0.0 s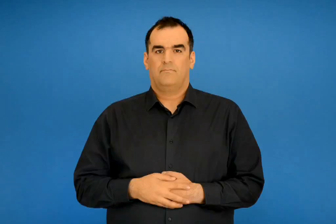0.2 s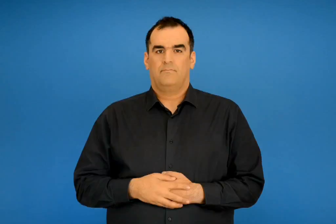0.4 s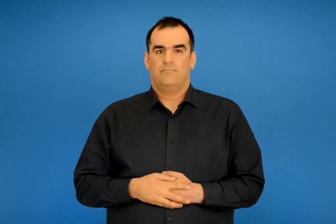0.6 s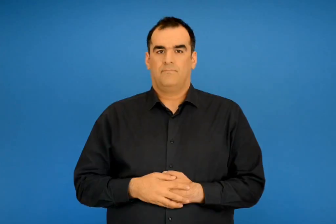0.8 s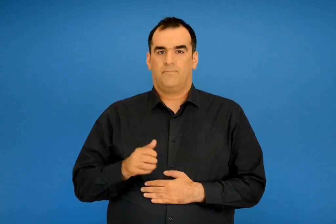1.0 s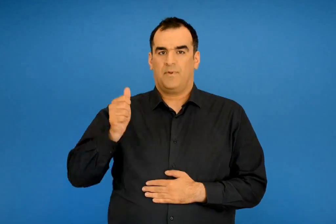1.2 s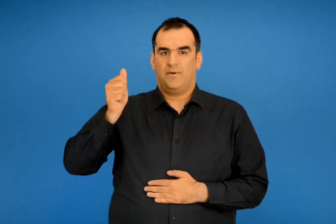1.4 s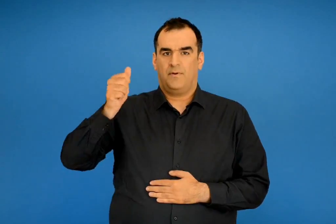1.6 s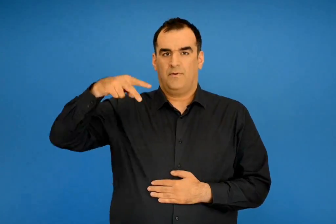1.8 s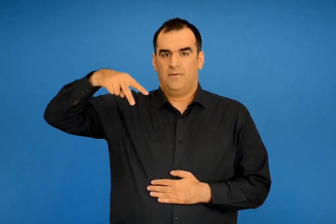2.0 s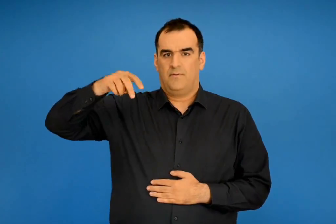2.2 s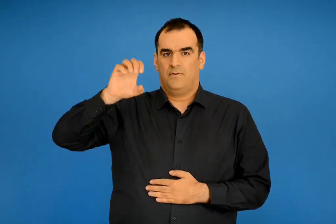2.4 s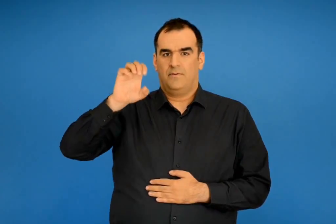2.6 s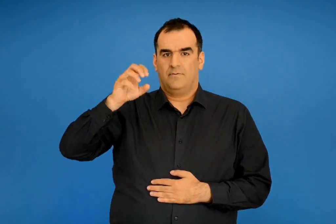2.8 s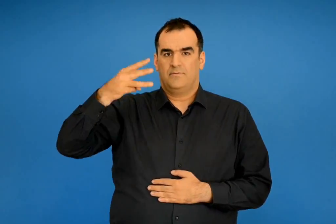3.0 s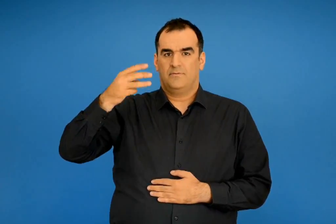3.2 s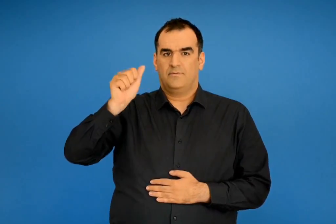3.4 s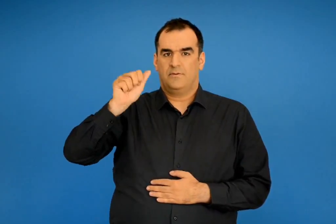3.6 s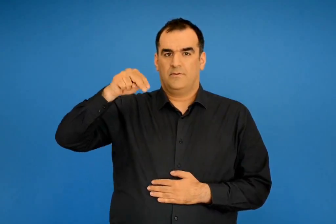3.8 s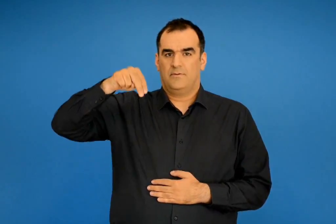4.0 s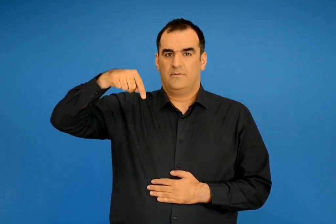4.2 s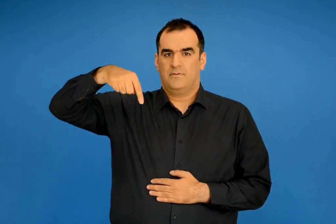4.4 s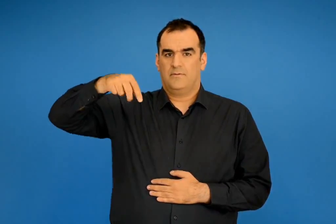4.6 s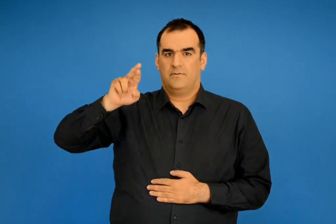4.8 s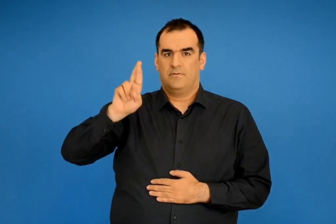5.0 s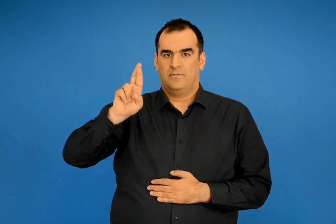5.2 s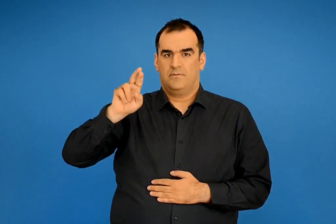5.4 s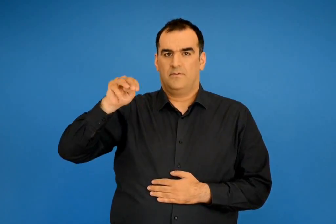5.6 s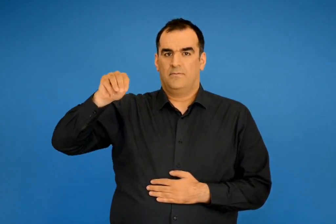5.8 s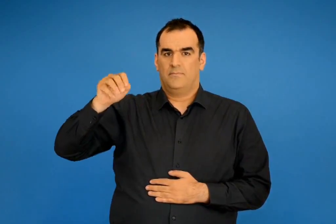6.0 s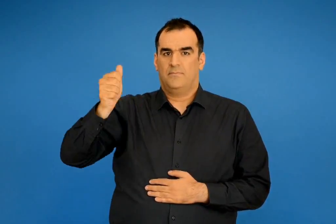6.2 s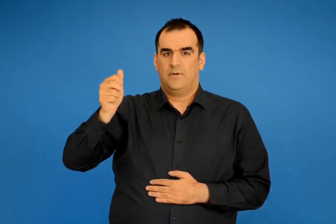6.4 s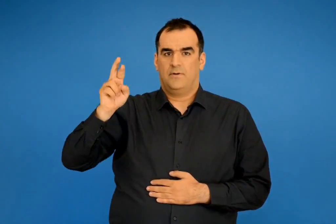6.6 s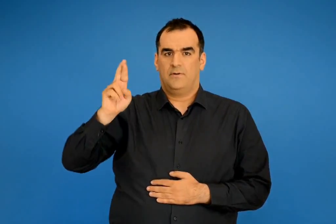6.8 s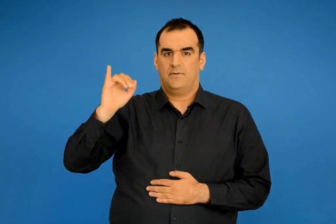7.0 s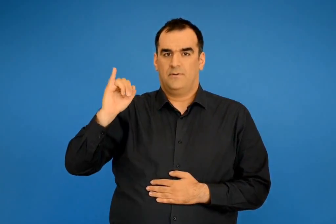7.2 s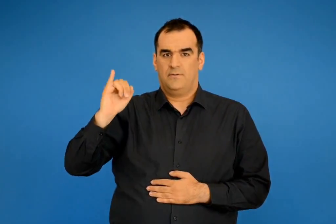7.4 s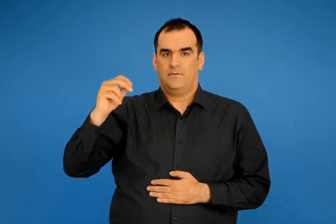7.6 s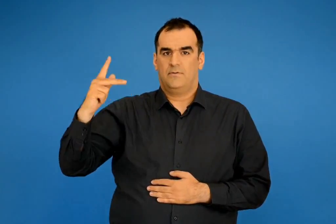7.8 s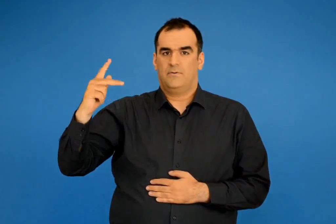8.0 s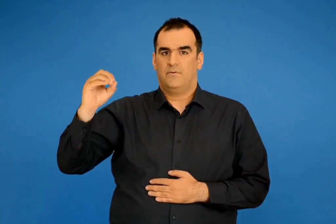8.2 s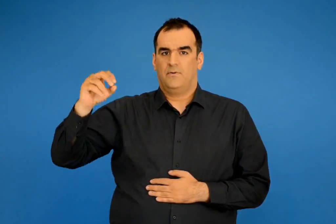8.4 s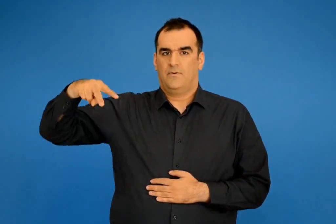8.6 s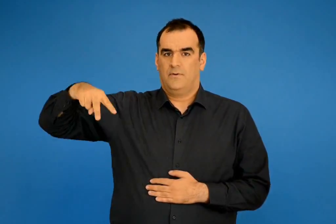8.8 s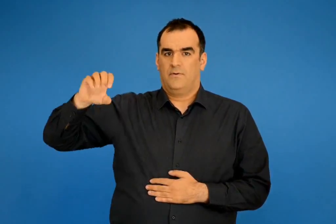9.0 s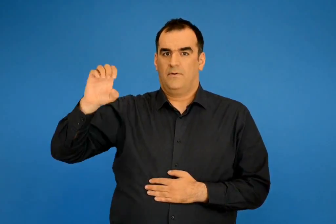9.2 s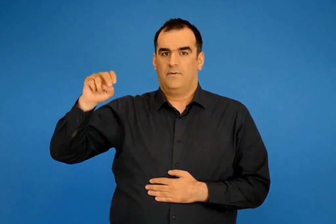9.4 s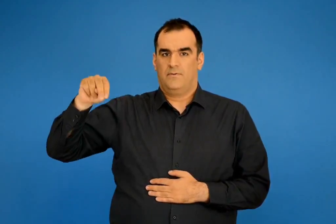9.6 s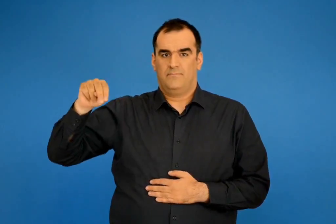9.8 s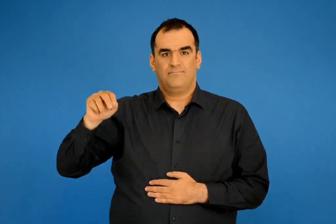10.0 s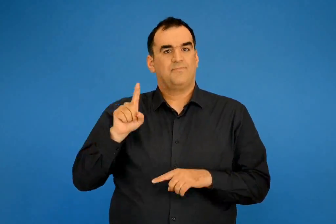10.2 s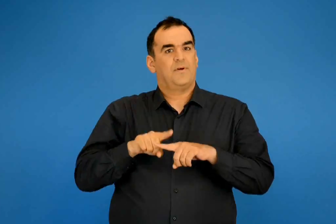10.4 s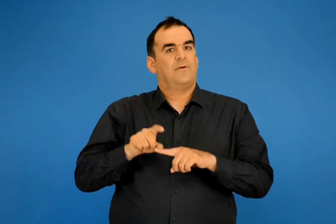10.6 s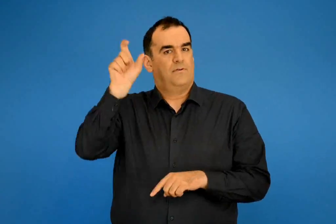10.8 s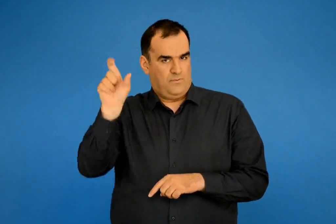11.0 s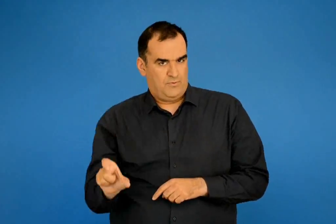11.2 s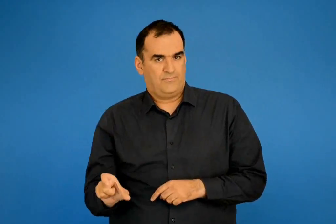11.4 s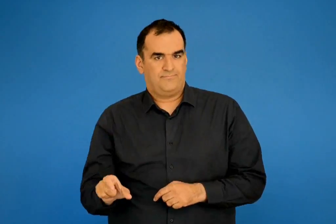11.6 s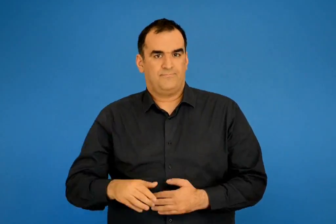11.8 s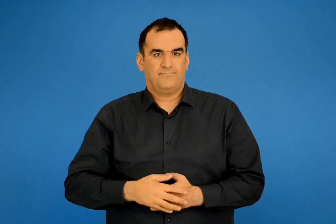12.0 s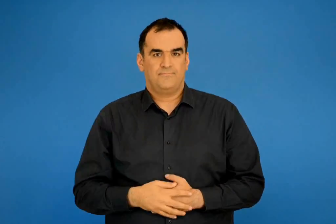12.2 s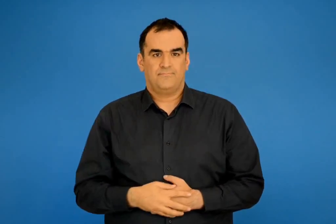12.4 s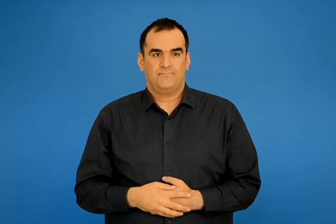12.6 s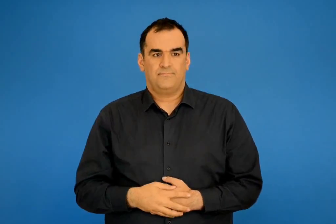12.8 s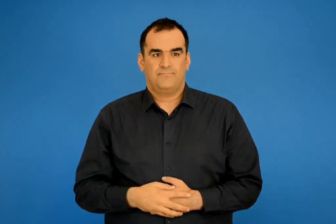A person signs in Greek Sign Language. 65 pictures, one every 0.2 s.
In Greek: αλεξάντρ μαρί κολεν το ελληνόπουλο
